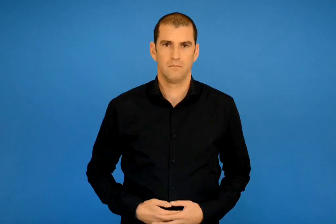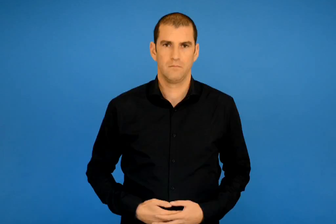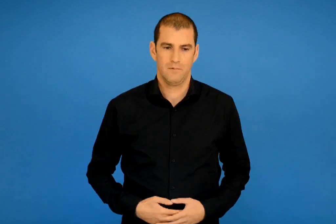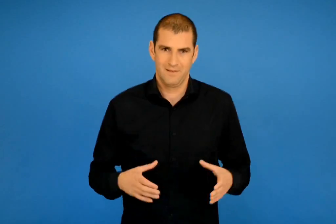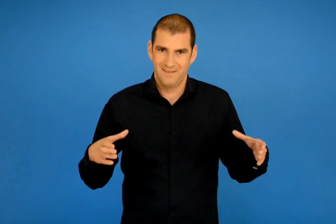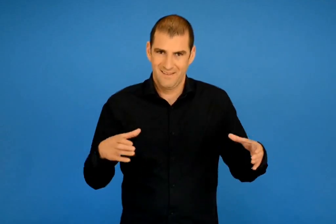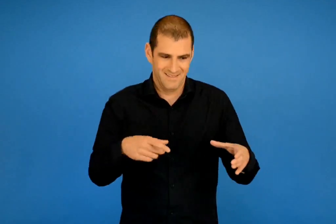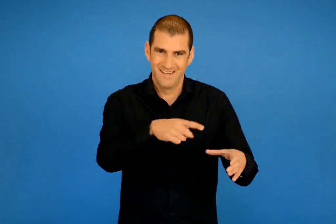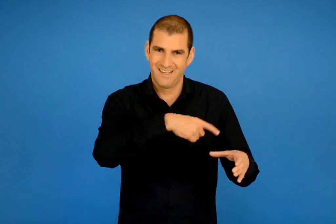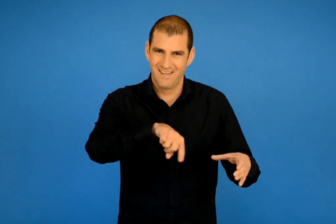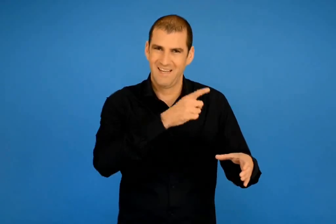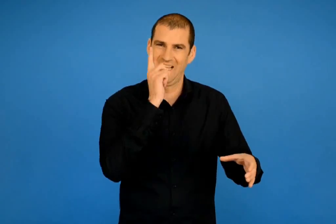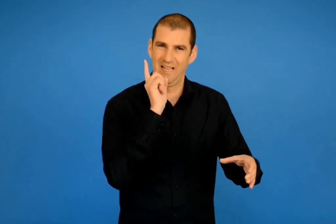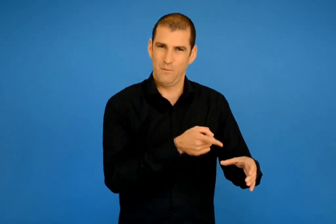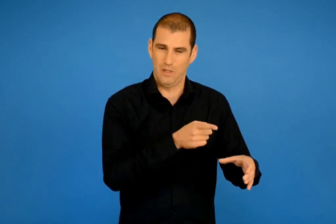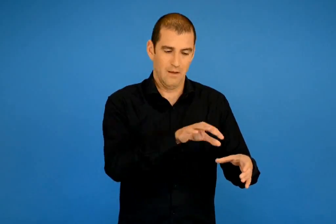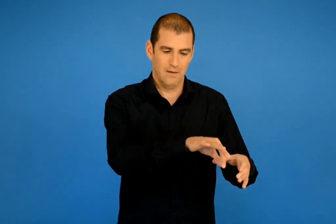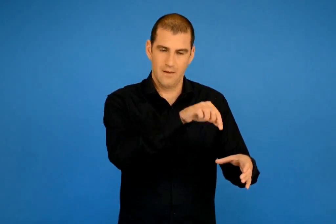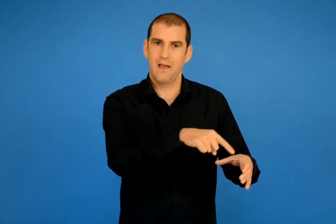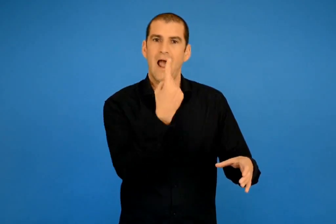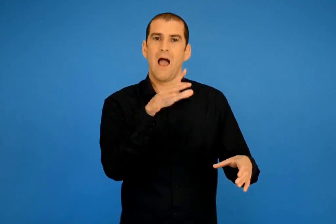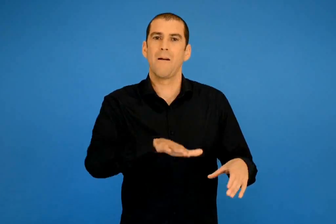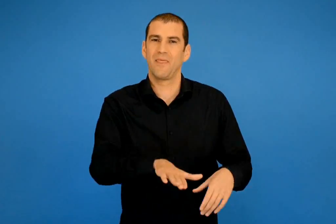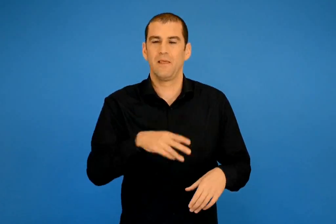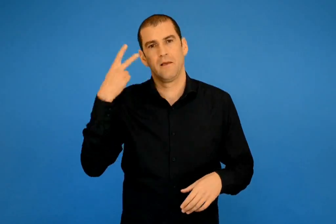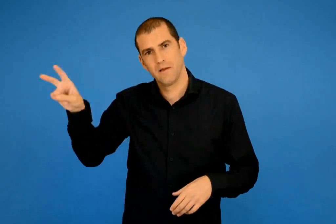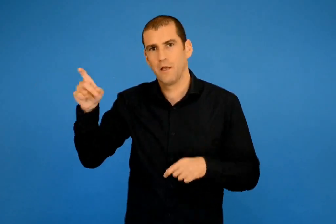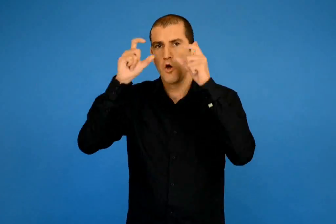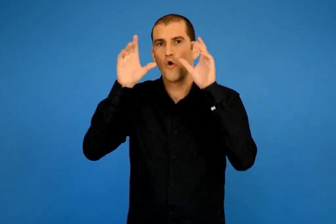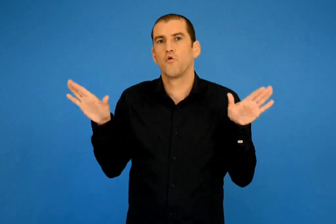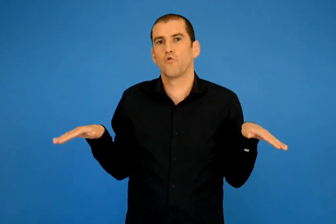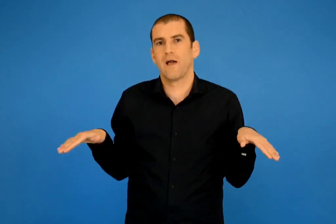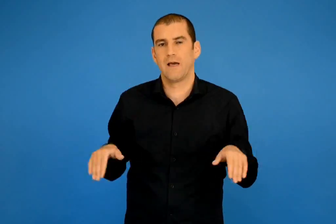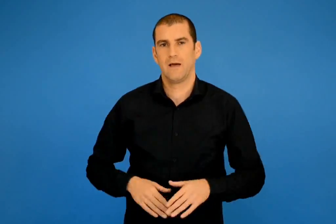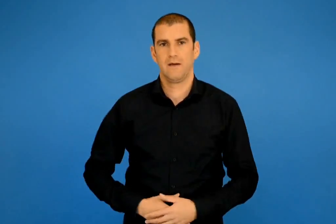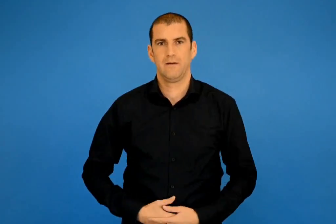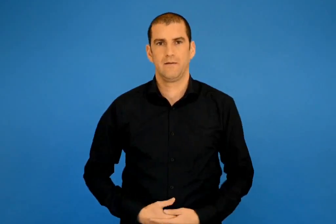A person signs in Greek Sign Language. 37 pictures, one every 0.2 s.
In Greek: μέσα στα παιδιά που έμειναν τιμωρία ήταν και το παιδί της κουκουβάγιας
